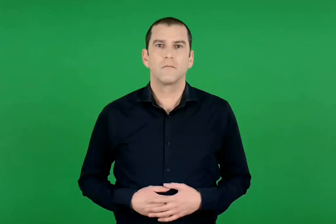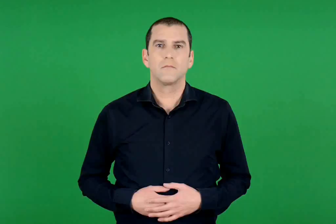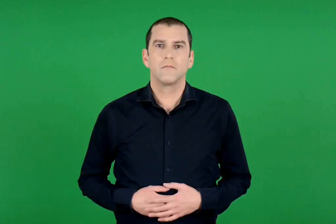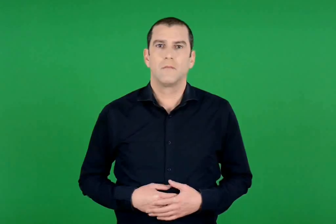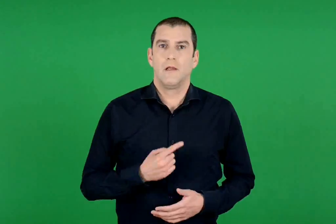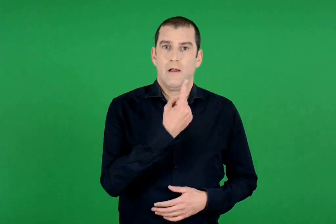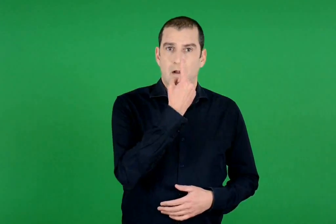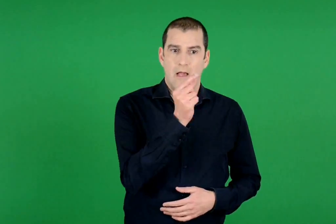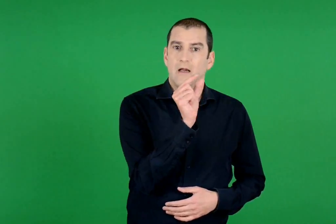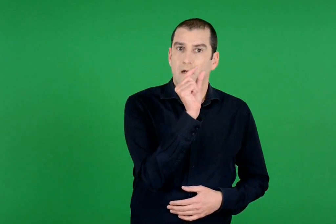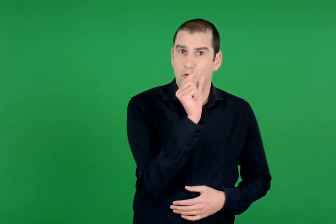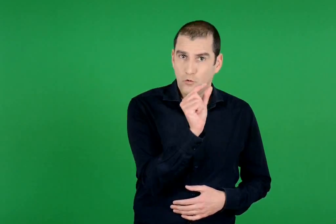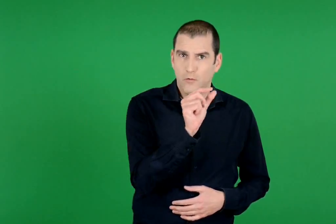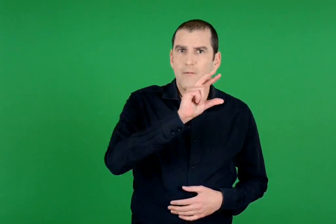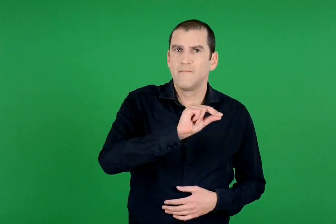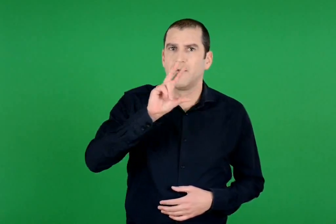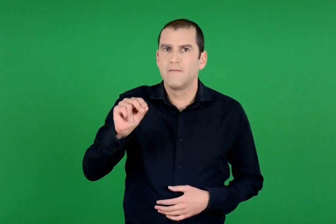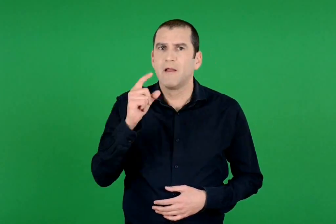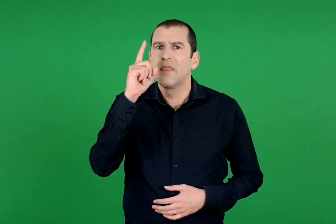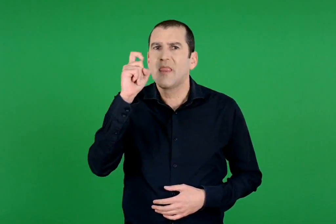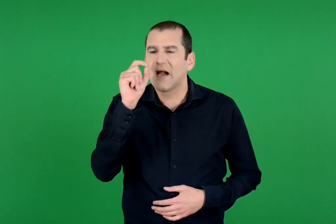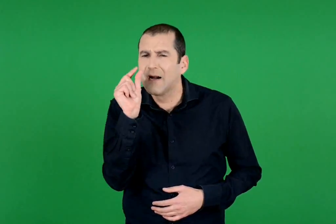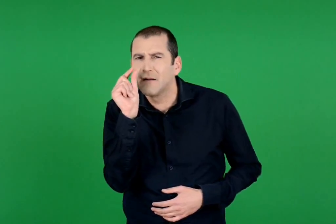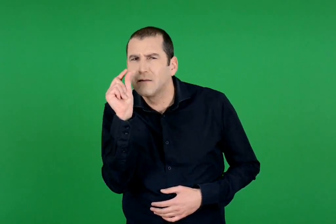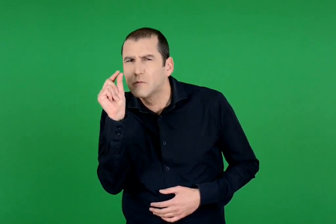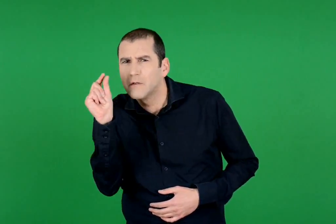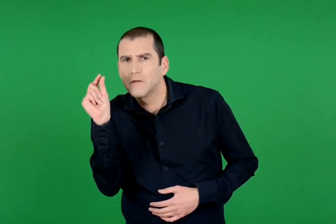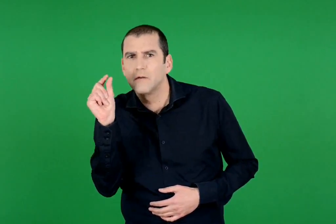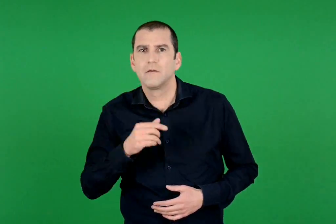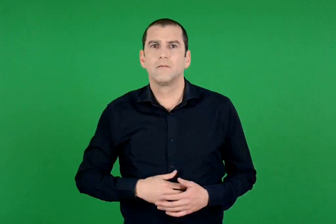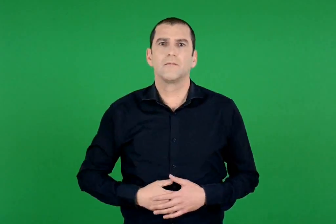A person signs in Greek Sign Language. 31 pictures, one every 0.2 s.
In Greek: 1 εκατοστό = 10 χιλιοστά
